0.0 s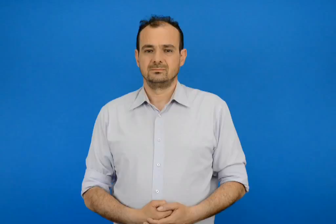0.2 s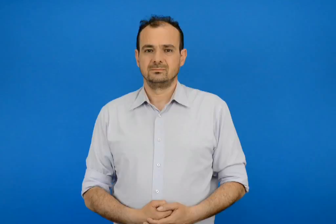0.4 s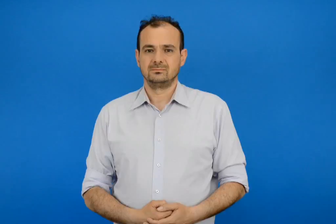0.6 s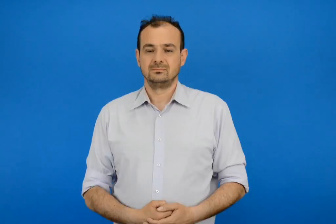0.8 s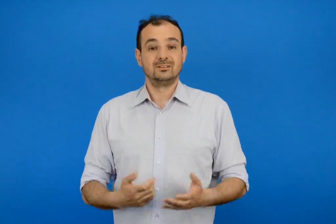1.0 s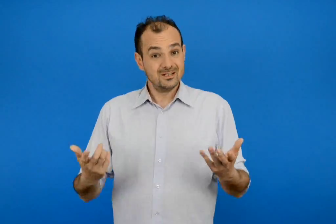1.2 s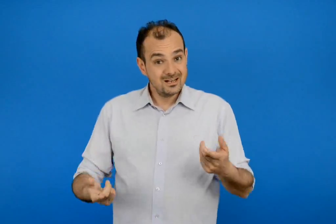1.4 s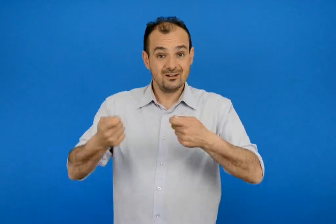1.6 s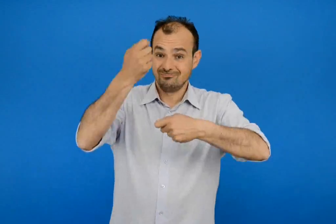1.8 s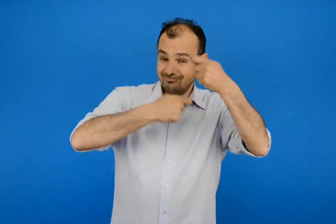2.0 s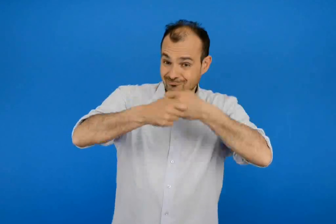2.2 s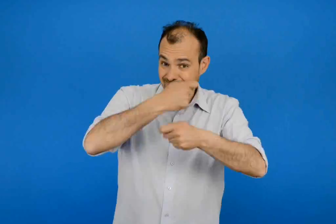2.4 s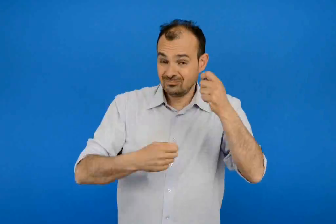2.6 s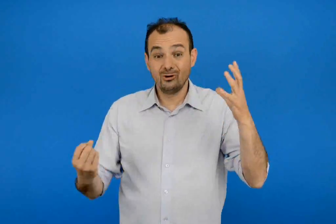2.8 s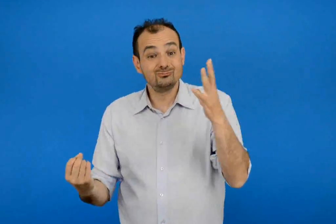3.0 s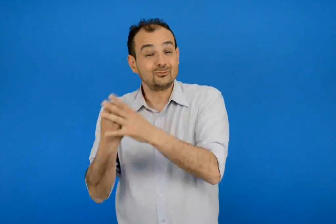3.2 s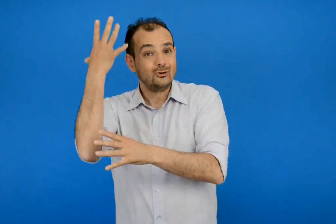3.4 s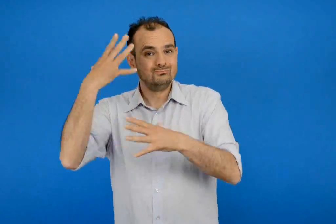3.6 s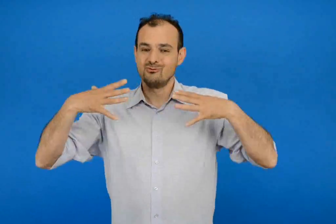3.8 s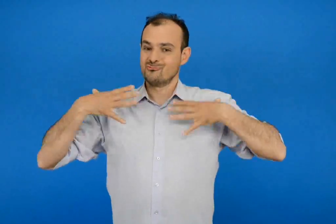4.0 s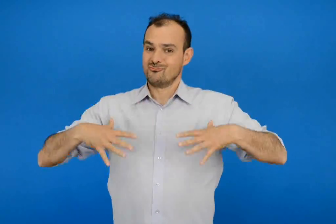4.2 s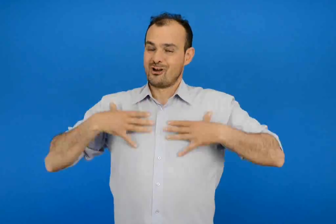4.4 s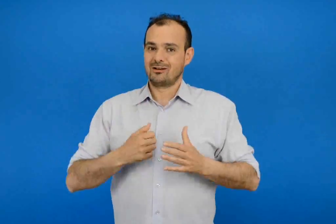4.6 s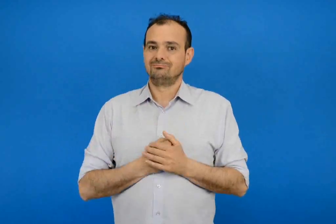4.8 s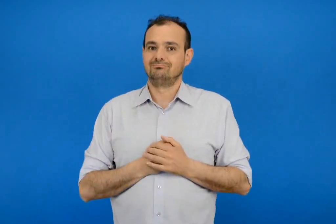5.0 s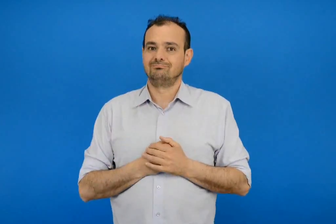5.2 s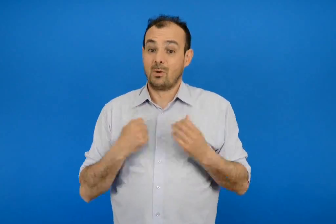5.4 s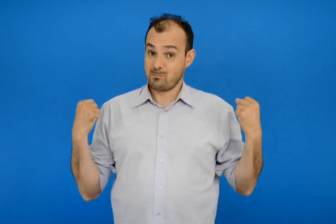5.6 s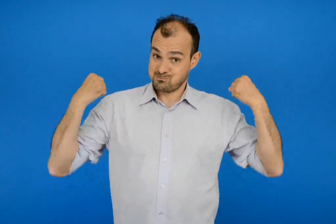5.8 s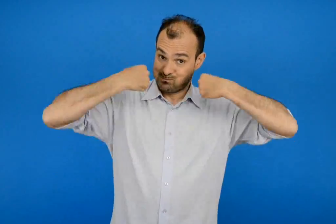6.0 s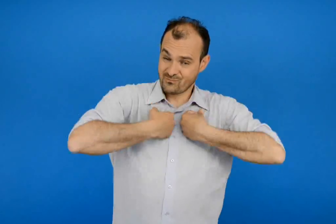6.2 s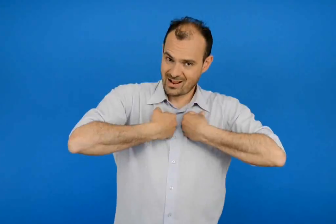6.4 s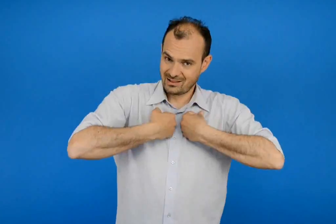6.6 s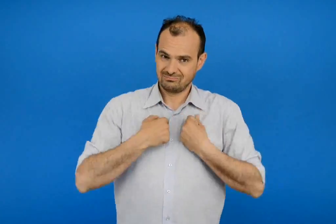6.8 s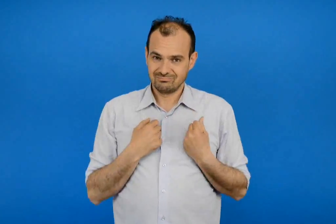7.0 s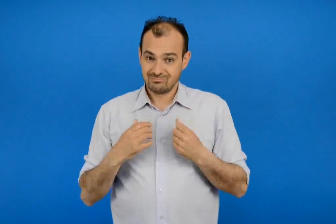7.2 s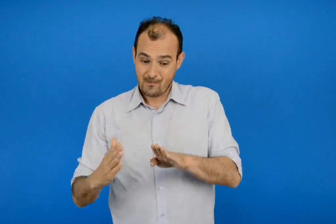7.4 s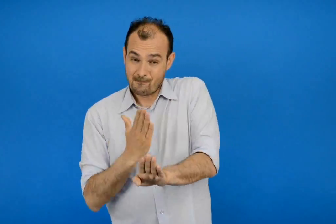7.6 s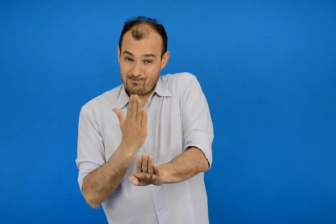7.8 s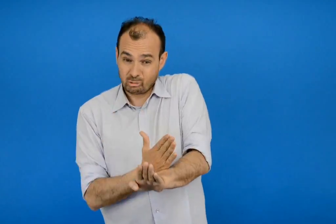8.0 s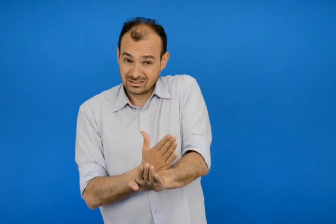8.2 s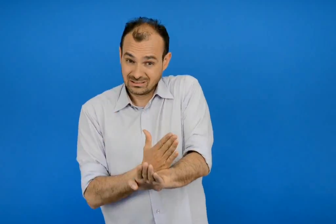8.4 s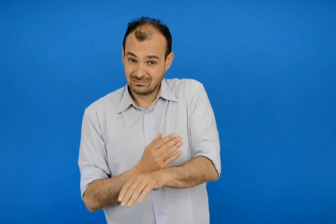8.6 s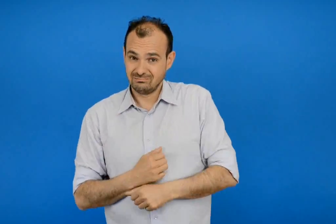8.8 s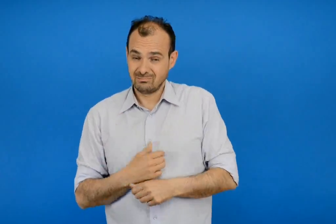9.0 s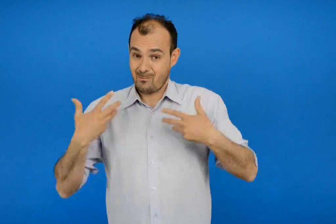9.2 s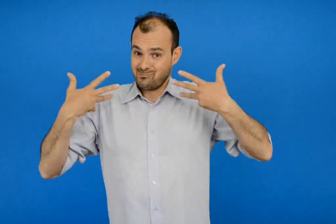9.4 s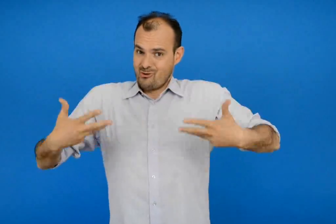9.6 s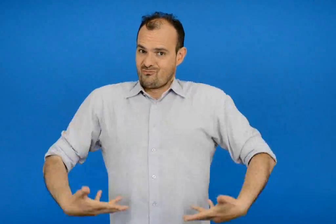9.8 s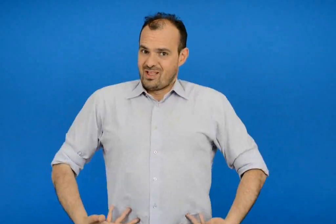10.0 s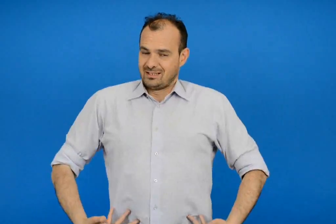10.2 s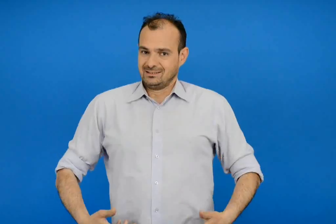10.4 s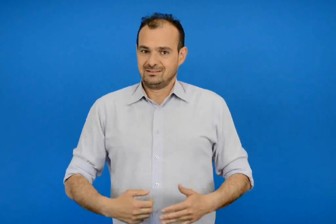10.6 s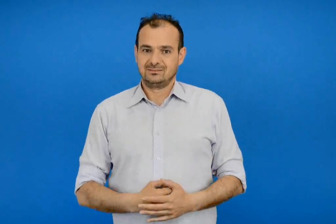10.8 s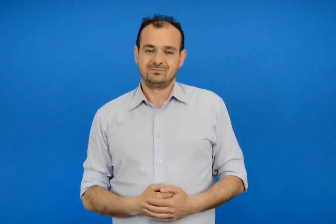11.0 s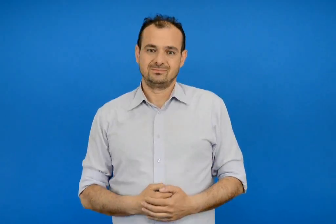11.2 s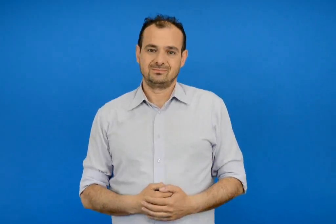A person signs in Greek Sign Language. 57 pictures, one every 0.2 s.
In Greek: επίσης αγοράζω και καινούρια ρούχα μπουφάν μπότες πουλόβερ
